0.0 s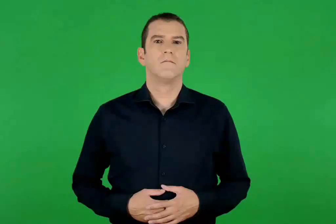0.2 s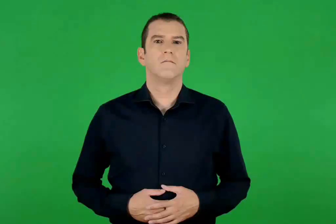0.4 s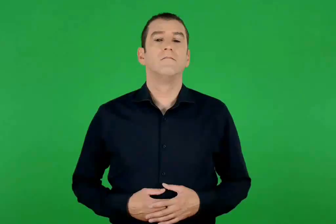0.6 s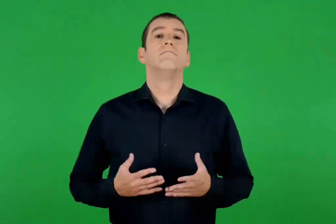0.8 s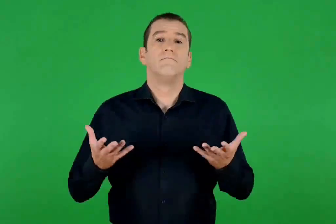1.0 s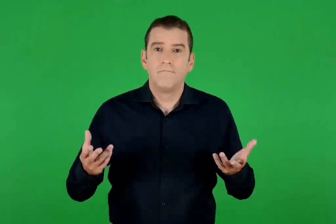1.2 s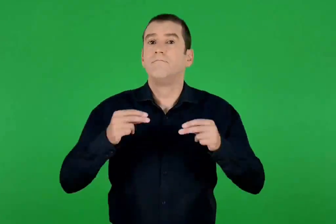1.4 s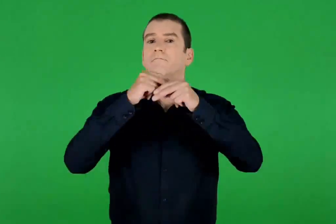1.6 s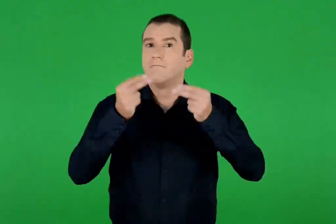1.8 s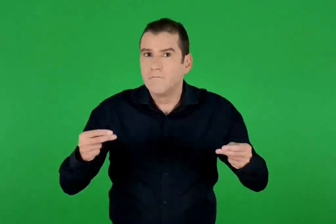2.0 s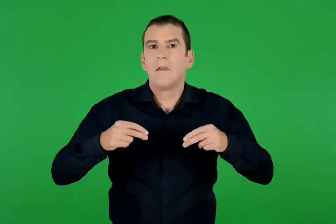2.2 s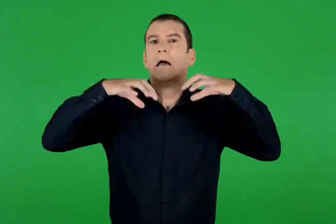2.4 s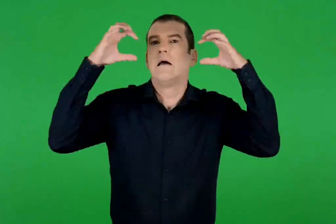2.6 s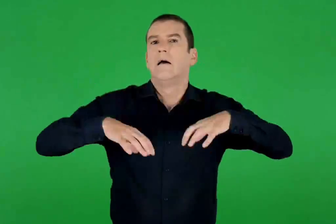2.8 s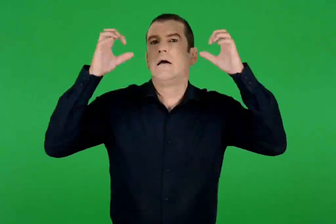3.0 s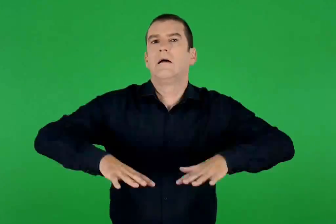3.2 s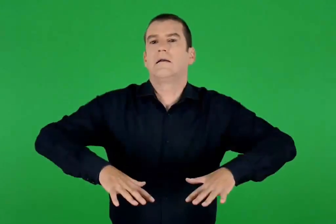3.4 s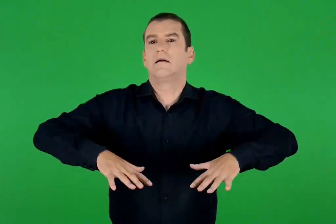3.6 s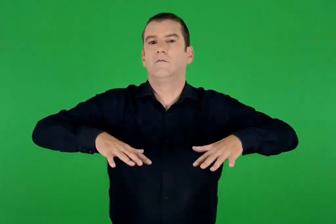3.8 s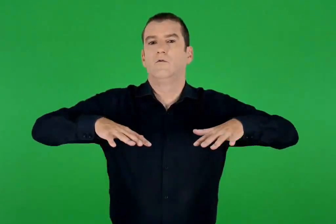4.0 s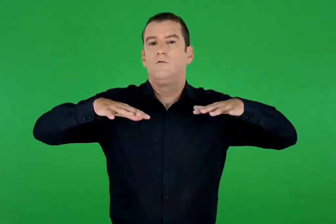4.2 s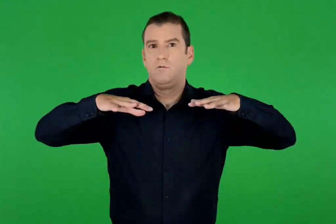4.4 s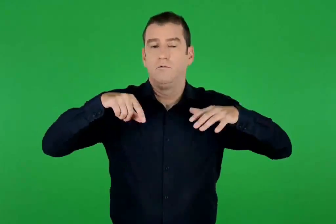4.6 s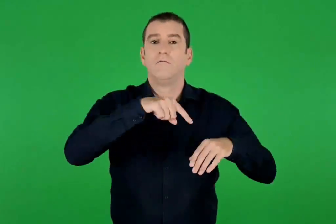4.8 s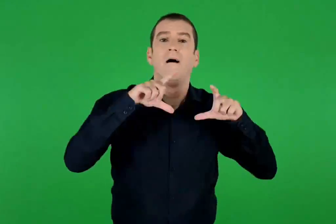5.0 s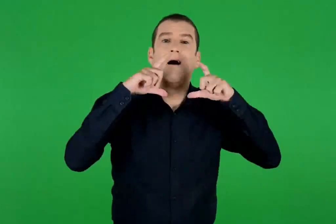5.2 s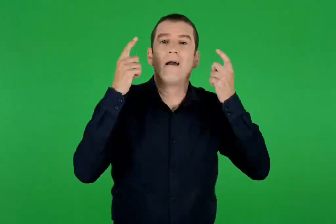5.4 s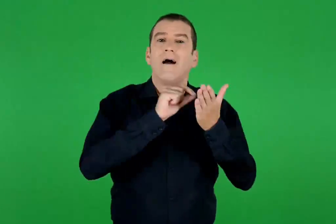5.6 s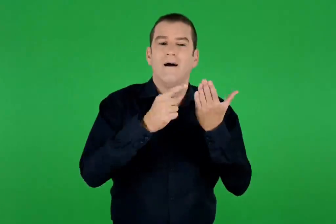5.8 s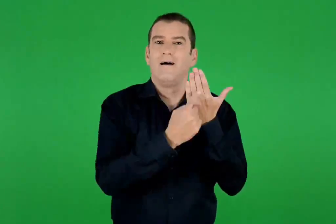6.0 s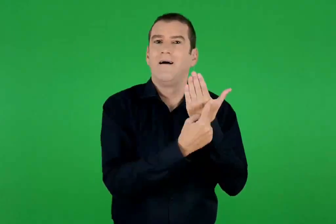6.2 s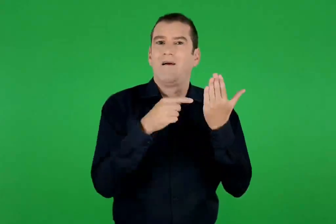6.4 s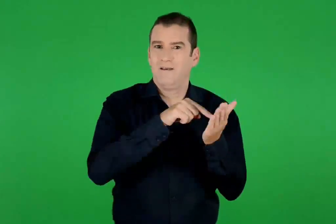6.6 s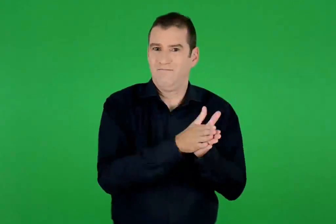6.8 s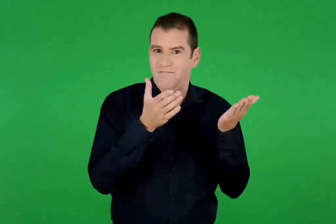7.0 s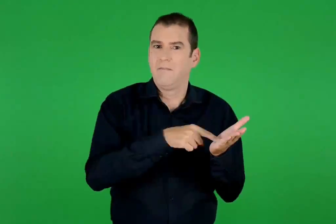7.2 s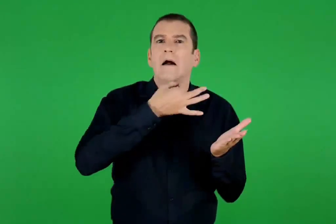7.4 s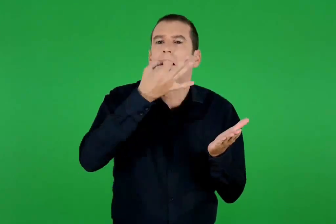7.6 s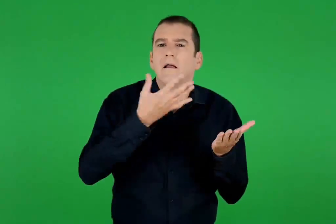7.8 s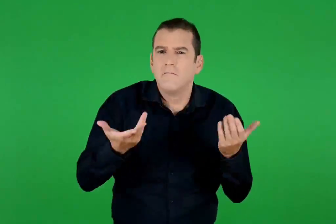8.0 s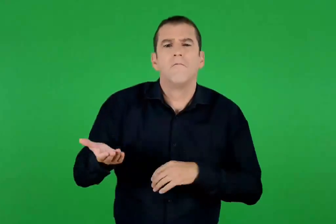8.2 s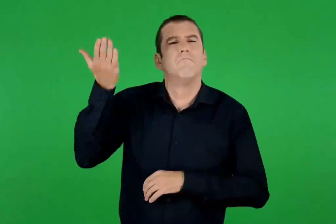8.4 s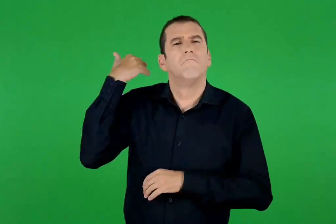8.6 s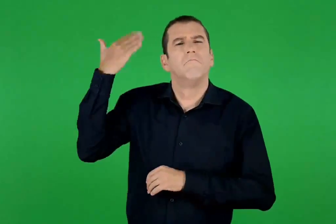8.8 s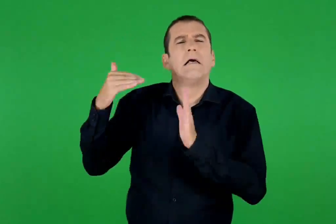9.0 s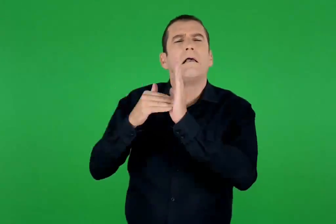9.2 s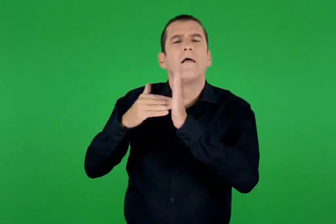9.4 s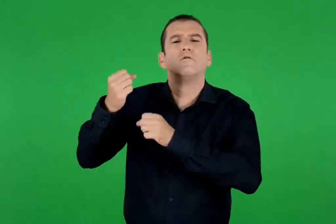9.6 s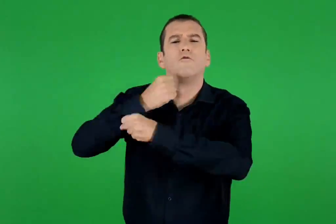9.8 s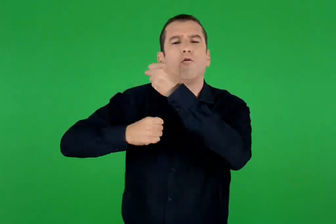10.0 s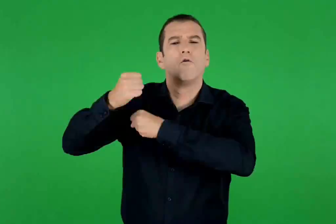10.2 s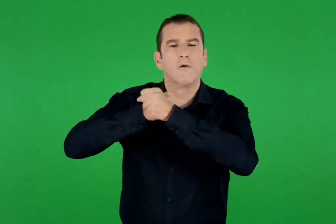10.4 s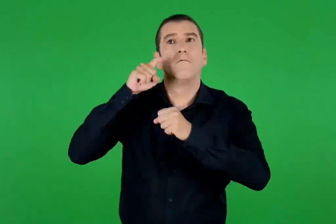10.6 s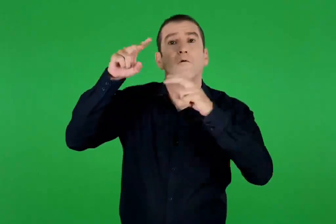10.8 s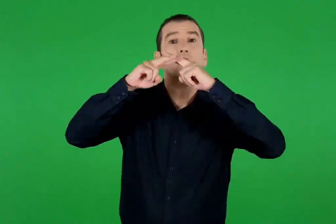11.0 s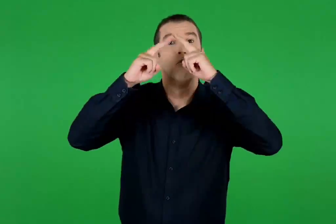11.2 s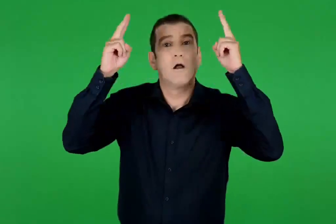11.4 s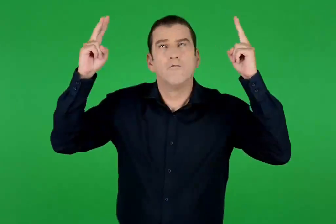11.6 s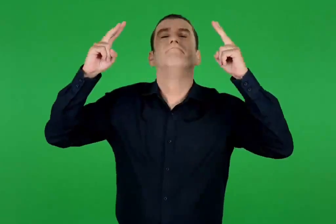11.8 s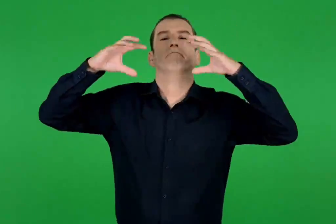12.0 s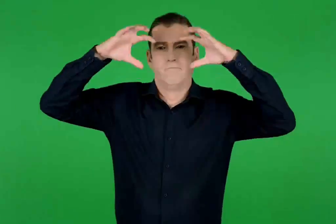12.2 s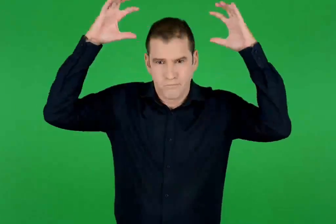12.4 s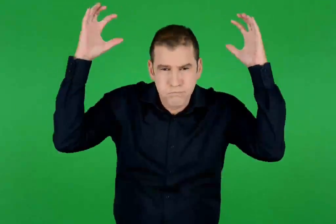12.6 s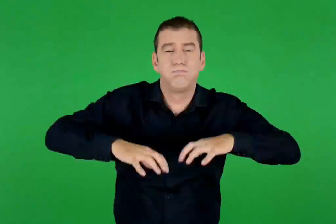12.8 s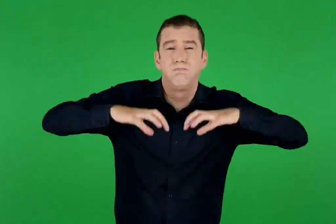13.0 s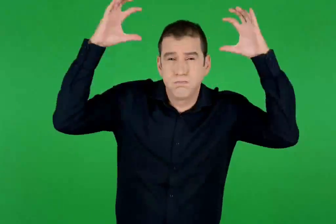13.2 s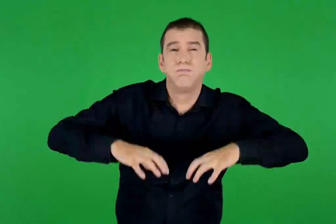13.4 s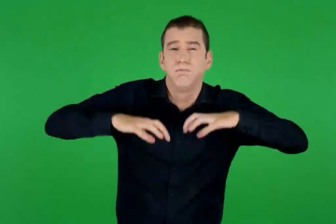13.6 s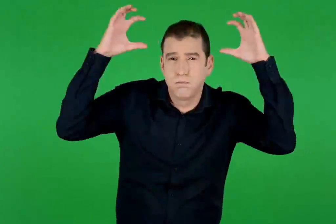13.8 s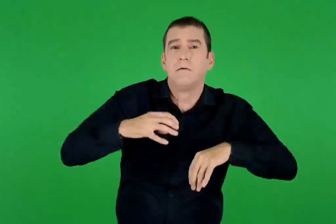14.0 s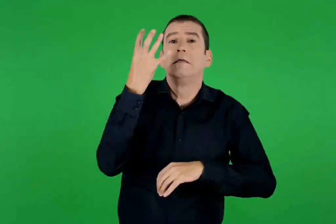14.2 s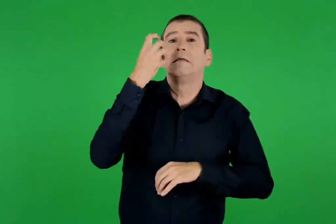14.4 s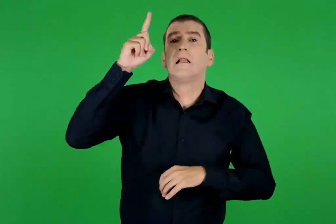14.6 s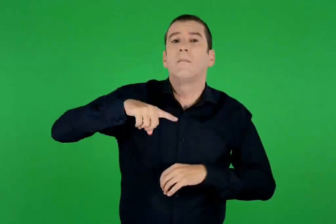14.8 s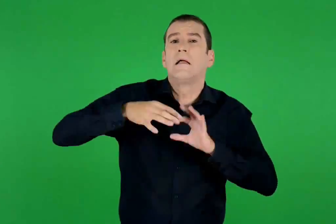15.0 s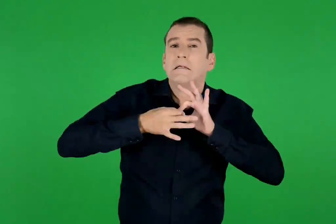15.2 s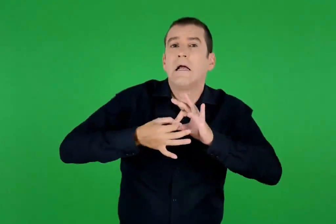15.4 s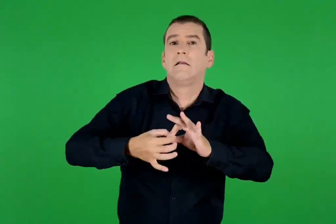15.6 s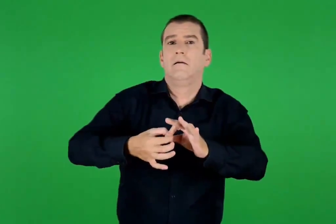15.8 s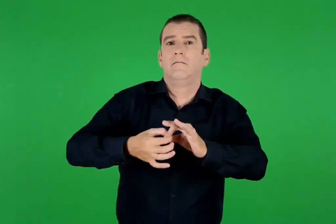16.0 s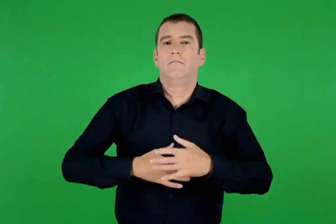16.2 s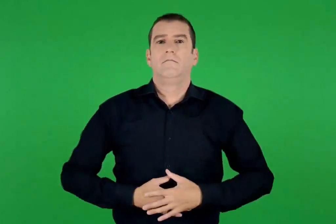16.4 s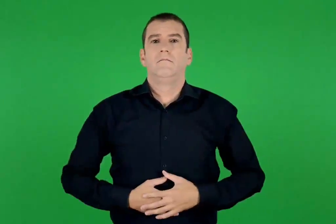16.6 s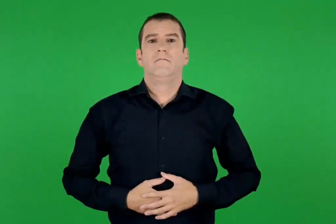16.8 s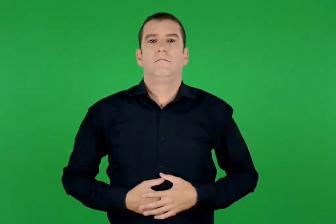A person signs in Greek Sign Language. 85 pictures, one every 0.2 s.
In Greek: τότε έγινε ο κατακλυσμός. πριν από χιλιάδες χρόνια άνοιξαν οι καταρράκτες του ουρανού κι έβρεχε , λέει η αγία γραφή , σαράντα μέρες συνέχεια
